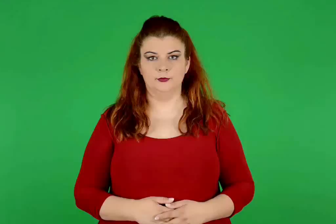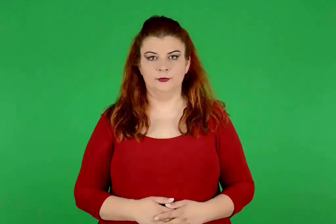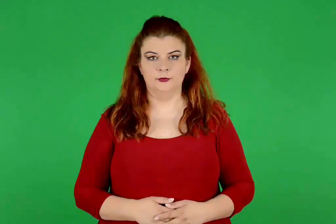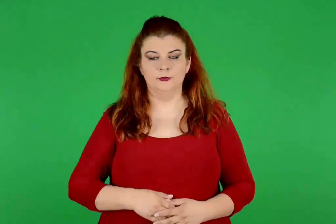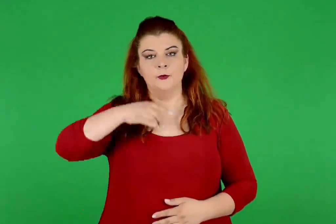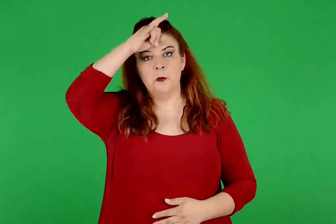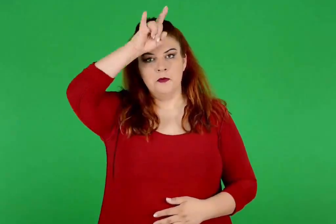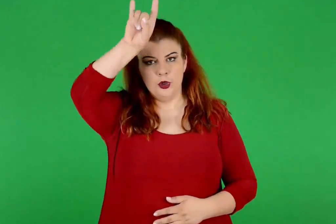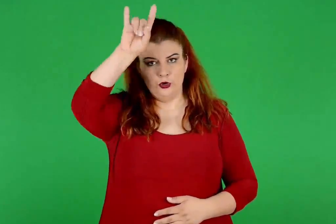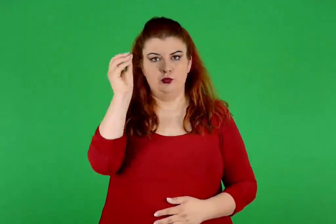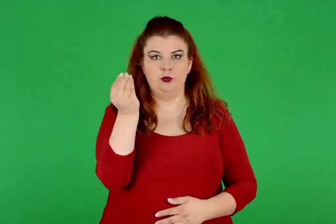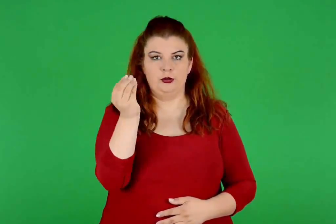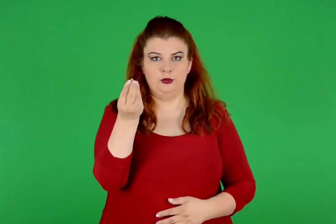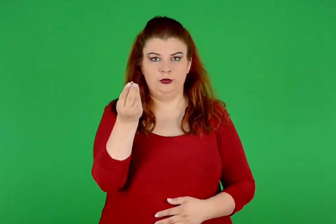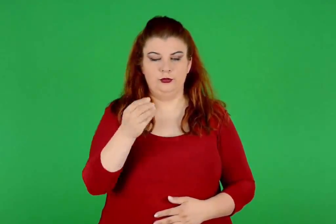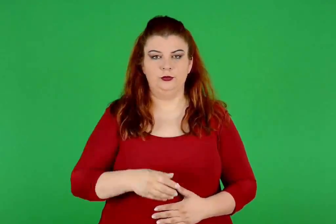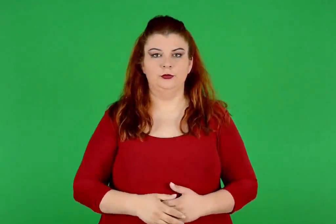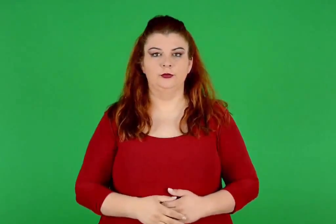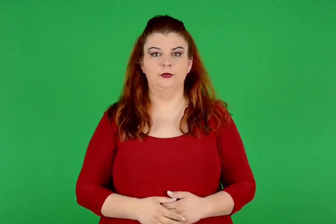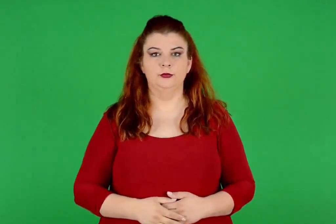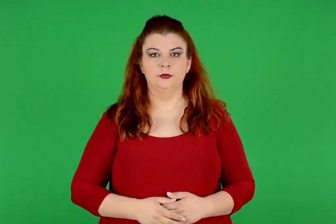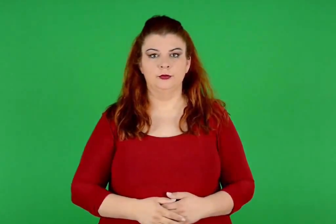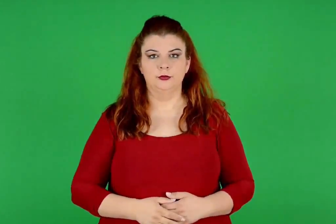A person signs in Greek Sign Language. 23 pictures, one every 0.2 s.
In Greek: ο μινωικός πολιτισμός
